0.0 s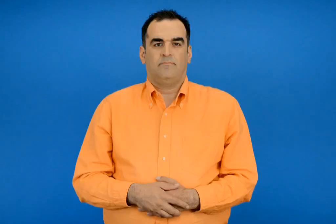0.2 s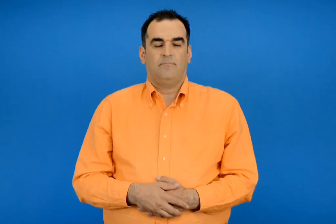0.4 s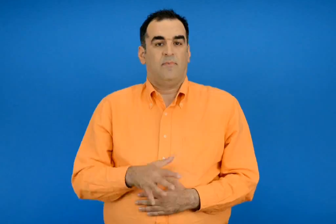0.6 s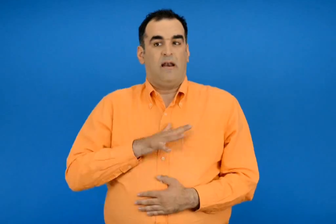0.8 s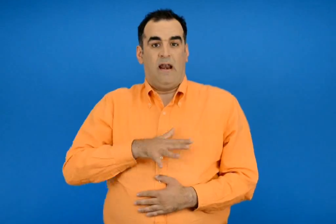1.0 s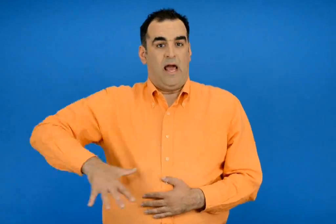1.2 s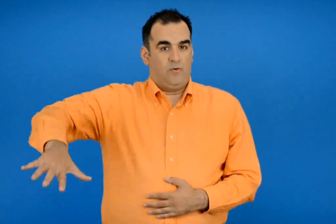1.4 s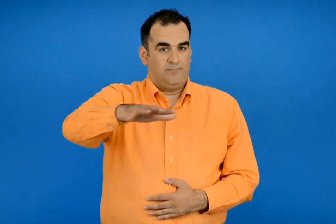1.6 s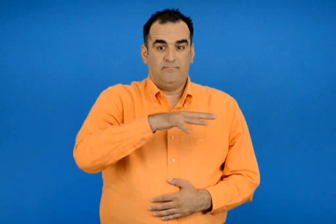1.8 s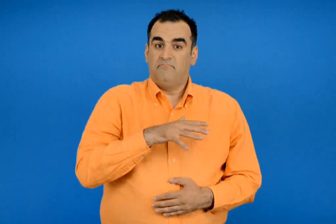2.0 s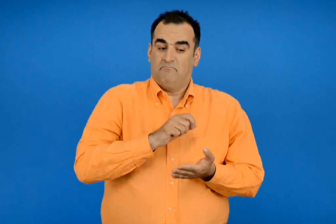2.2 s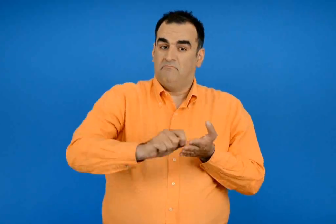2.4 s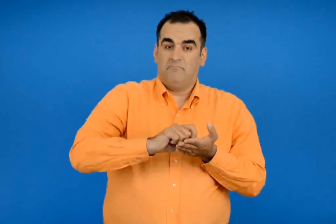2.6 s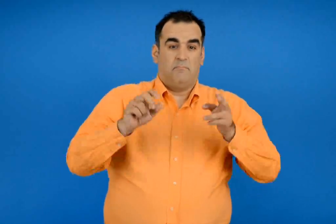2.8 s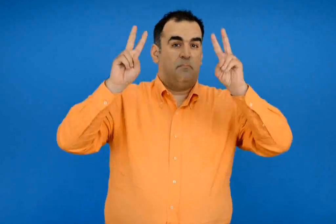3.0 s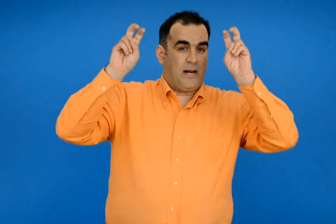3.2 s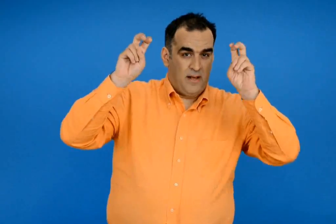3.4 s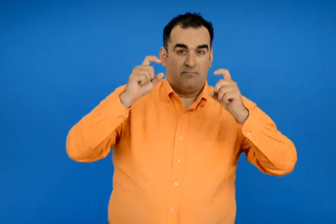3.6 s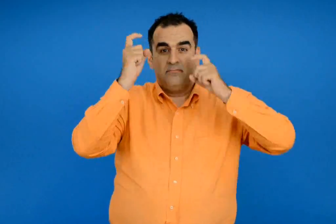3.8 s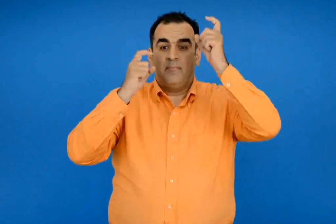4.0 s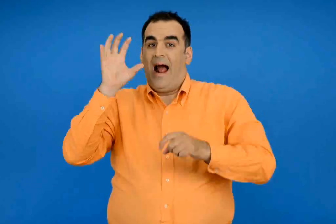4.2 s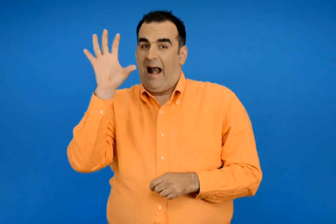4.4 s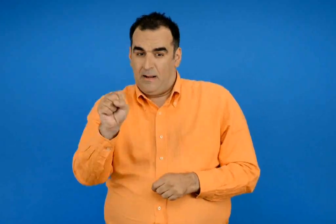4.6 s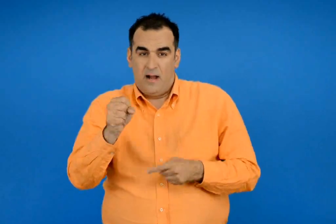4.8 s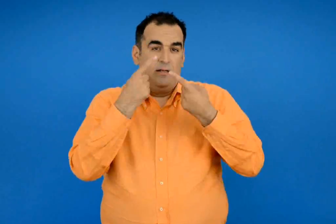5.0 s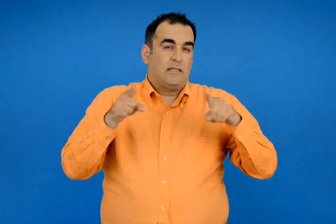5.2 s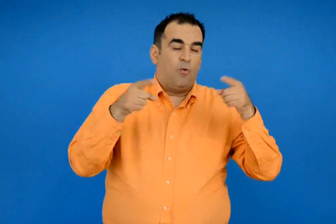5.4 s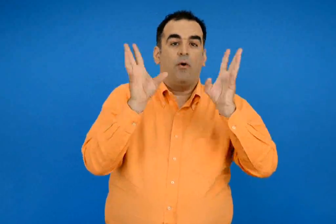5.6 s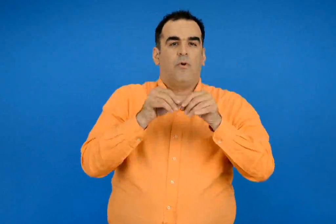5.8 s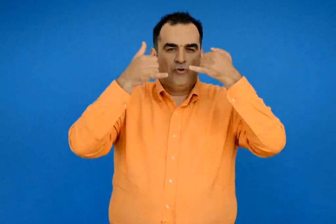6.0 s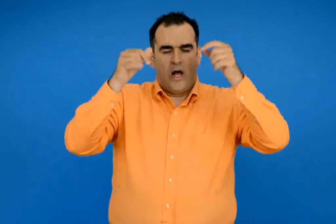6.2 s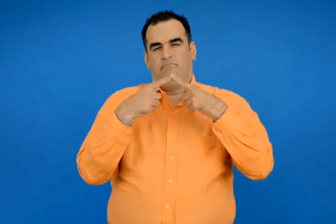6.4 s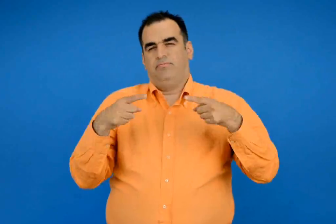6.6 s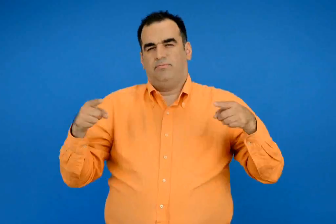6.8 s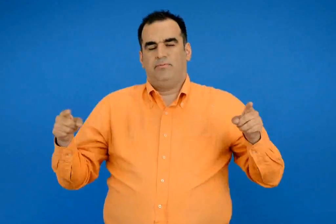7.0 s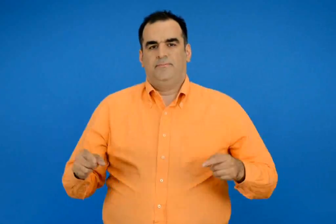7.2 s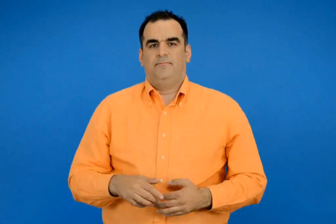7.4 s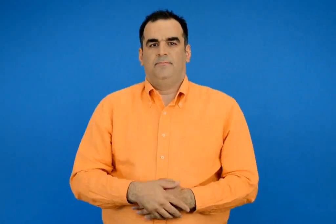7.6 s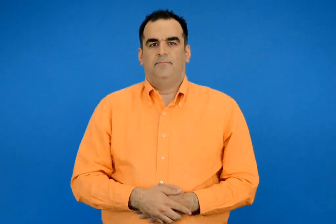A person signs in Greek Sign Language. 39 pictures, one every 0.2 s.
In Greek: ο λαός μας δημιούργησε παροιμίες αινίγματα και τραγούδια για διαφορά ζώα
